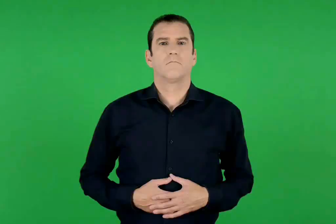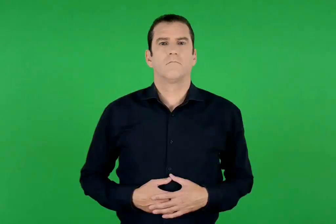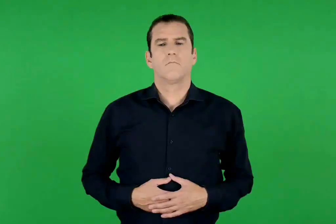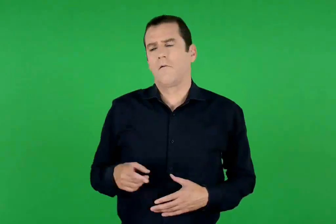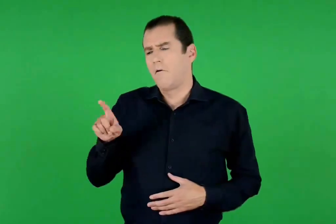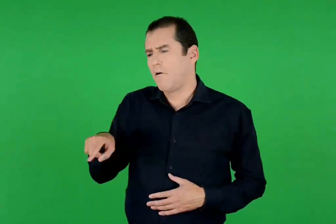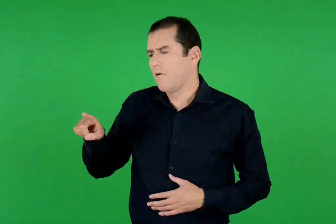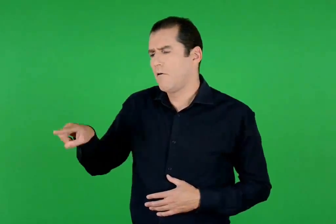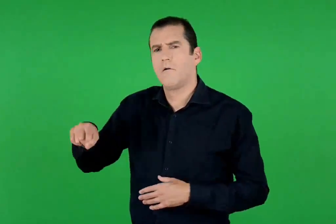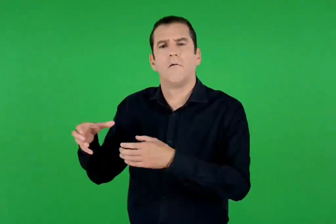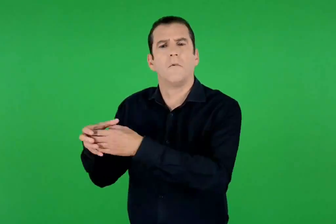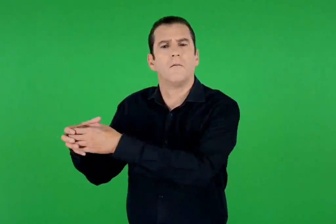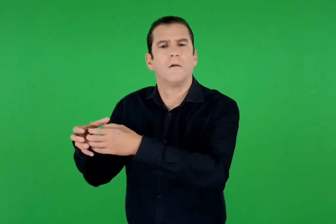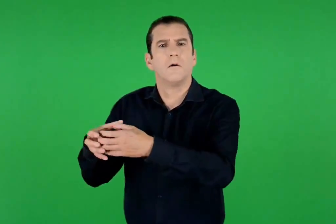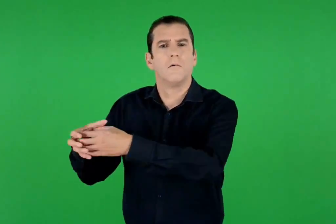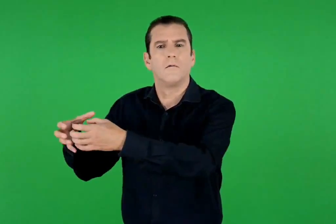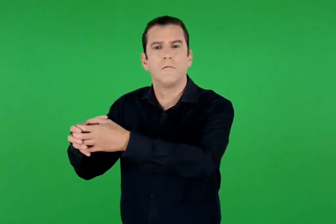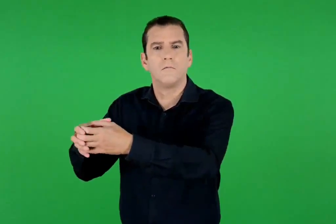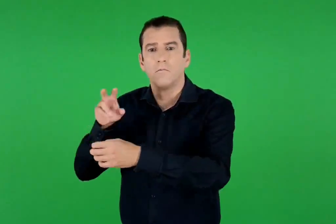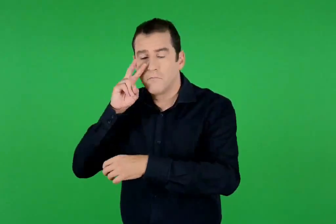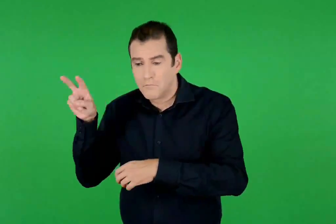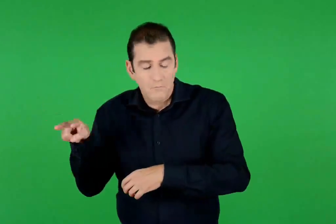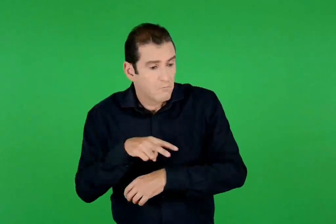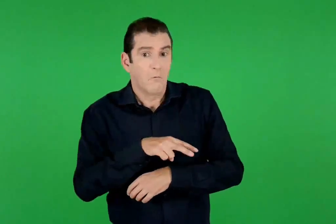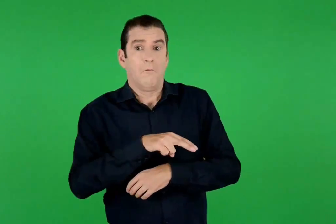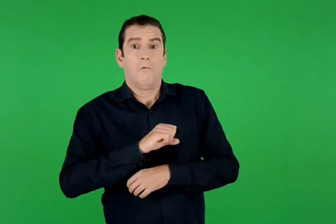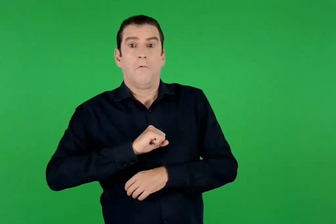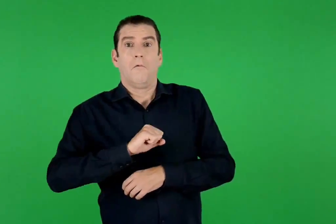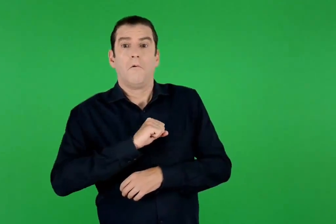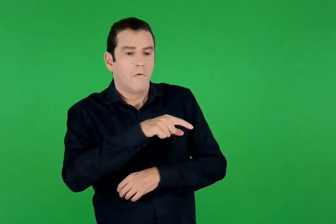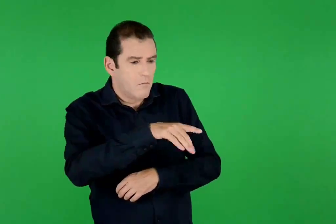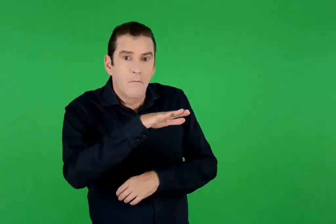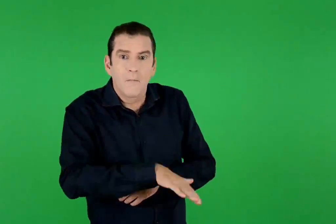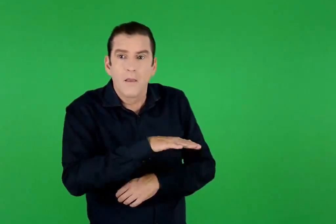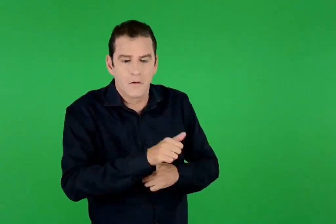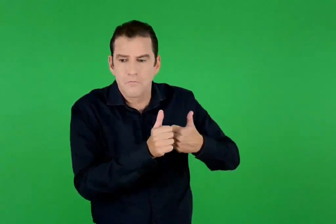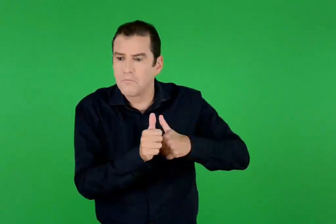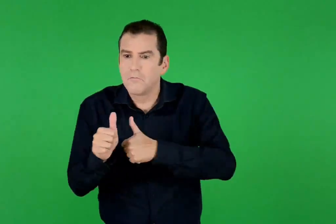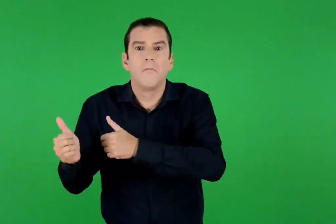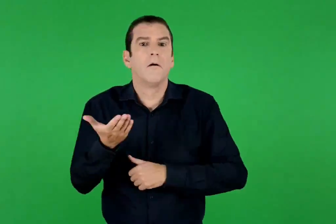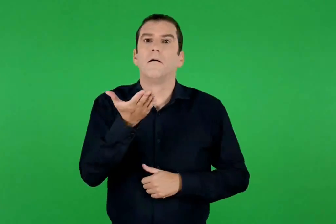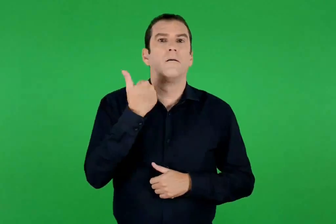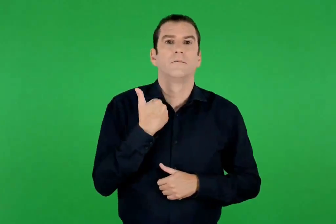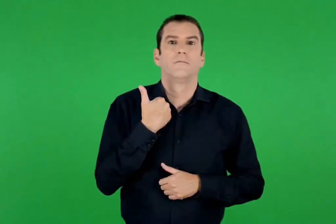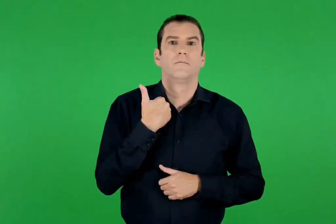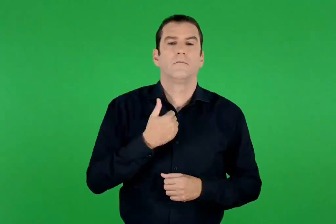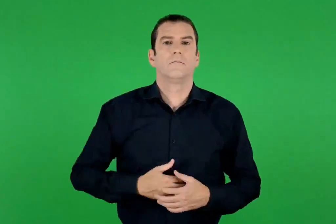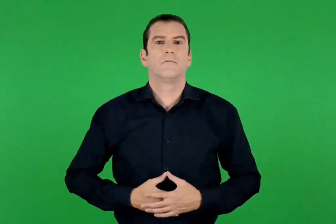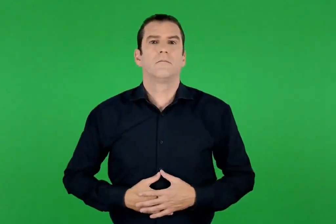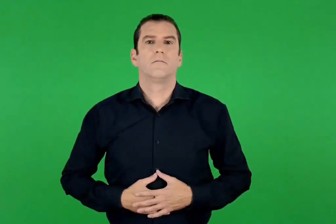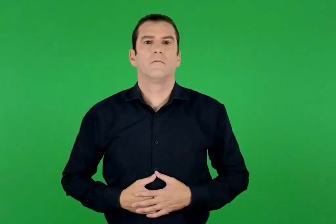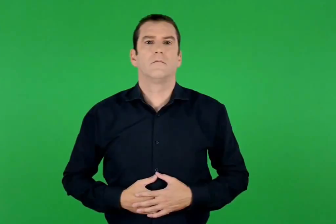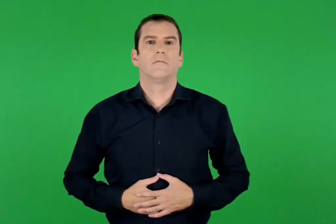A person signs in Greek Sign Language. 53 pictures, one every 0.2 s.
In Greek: μέ σε από τις άλλες συντροφιές , γυρίζουνε με τρόμο , δε βλέπουν πίσω το παιδί με αυτούς να περπατεί εμείς
